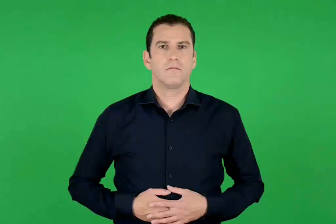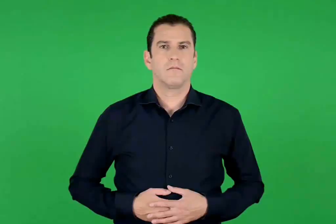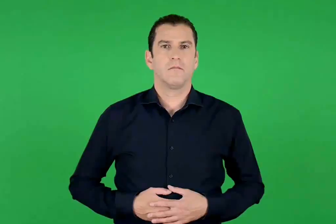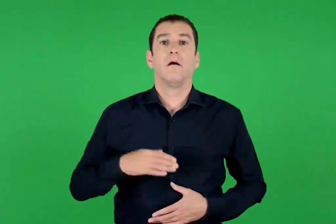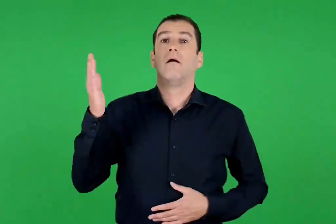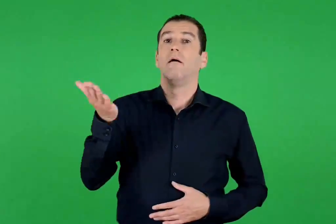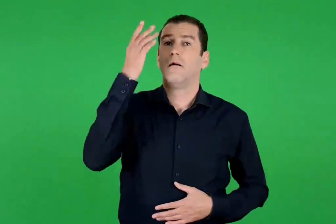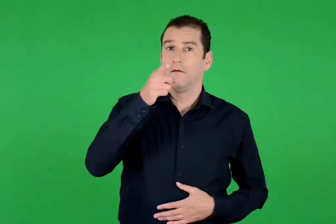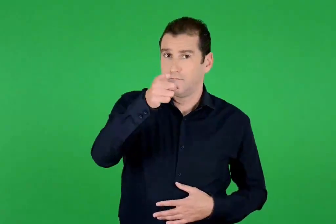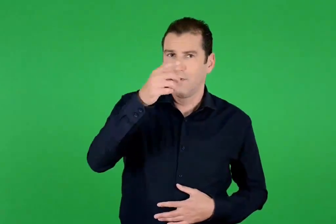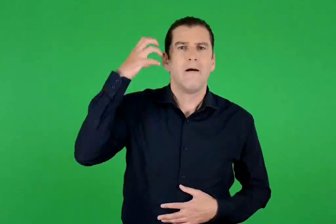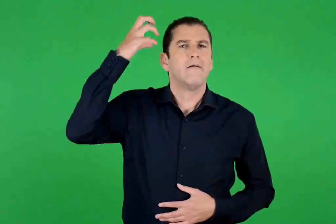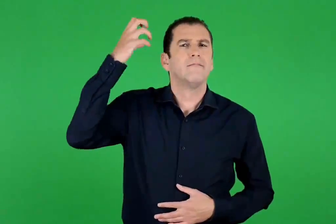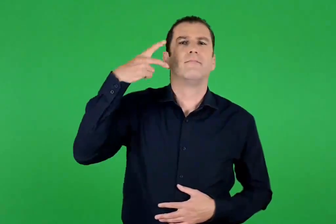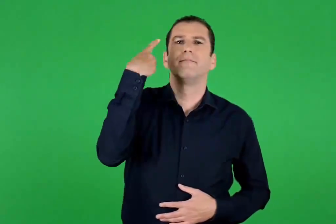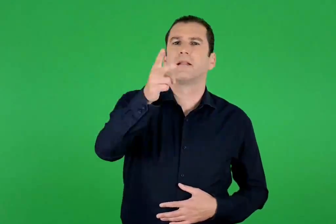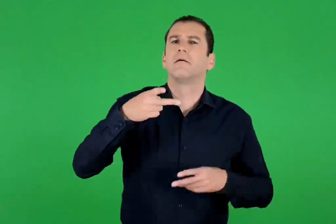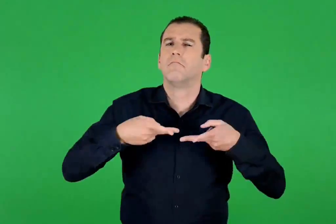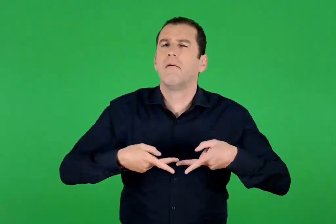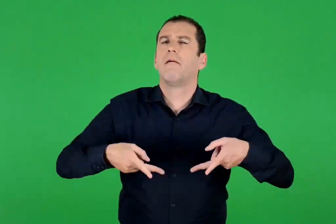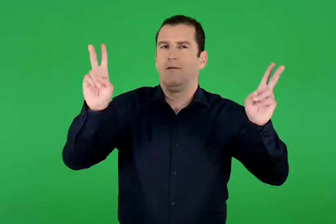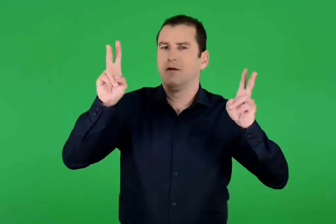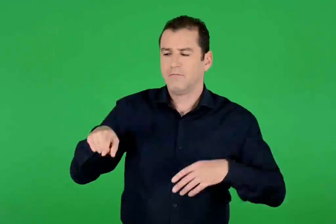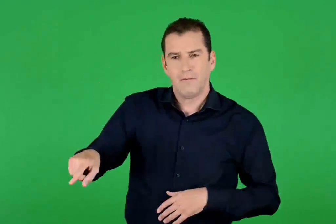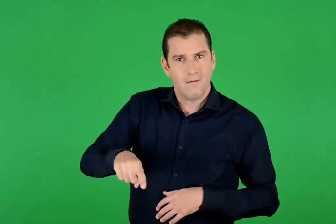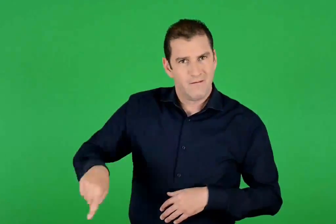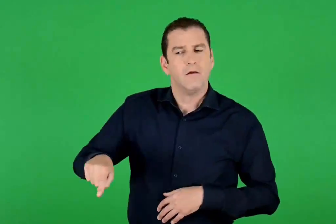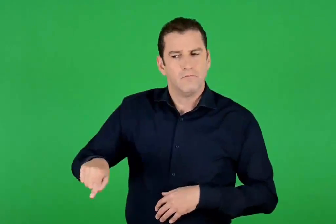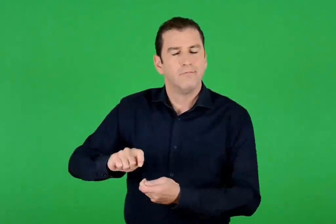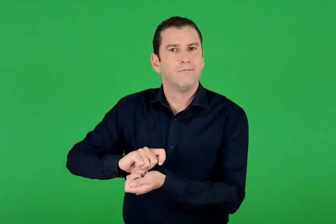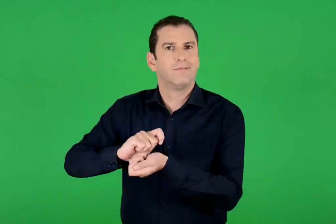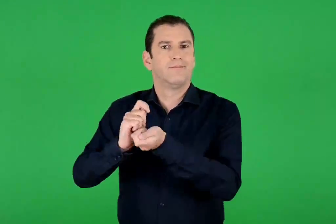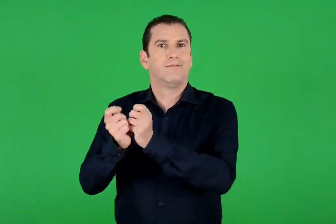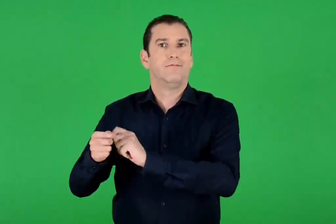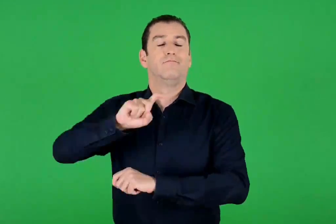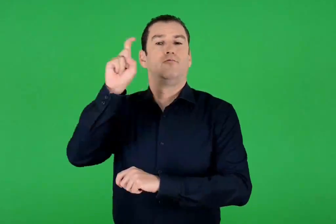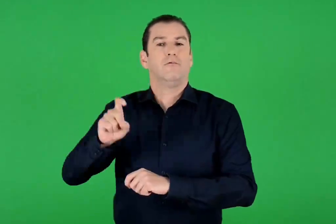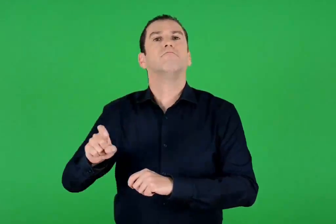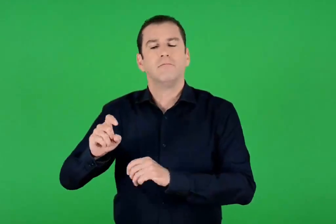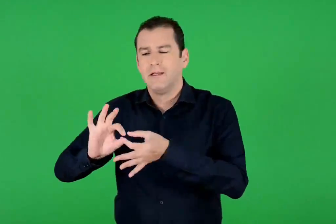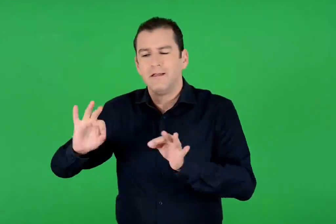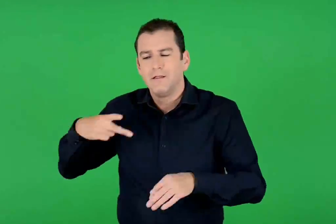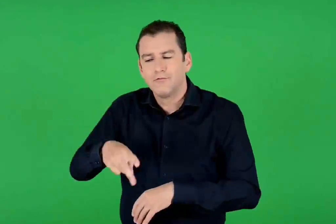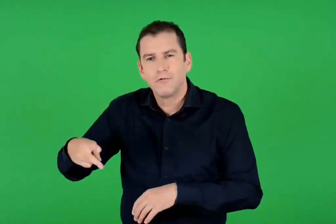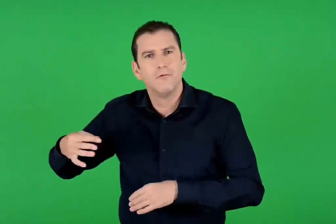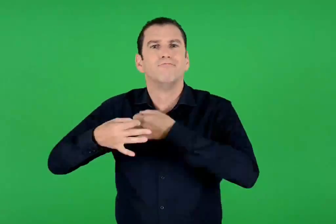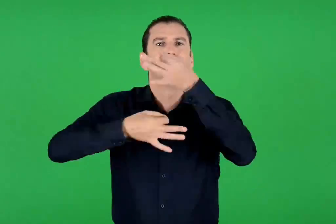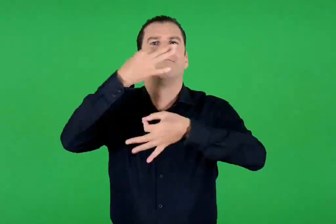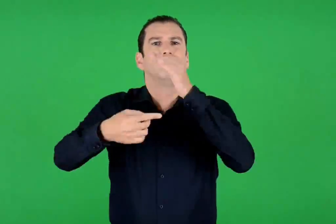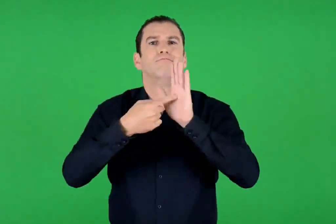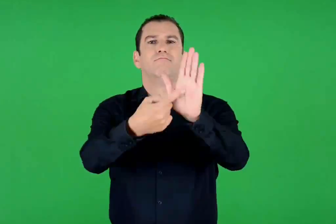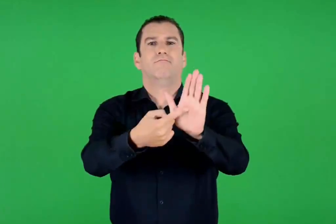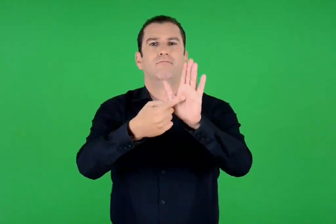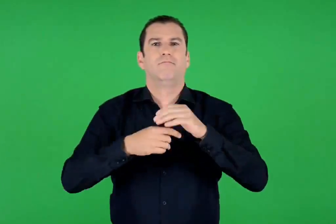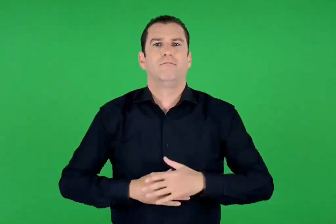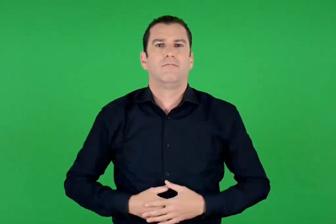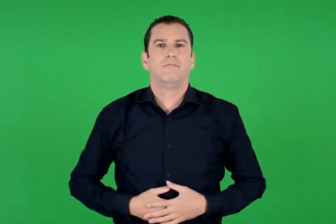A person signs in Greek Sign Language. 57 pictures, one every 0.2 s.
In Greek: αν αφήσεις τη φαντασία σου ελεύθερη , μπορεί να ζωντανέψουν και να σου πουν την ιστορία τους
